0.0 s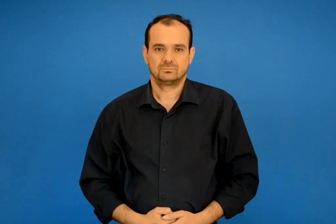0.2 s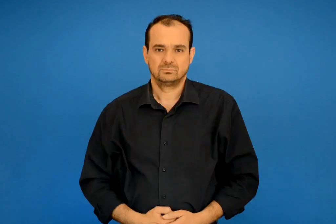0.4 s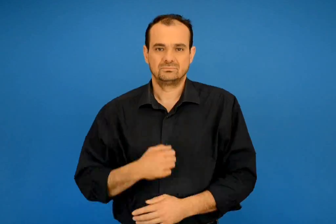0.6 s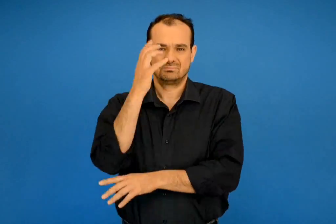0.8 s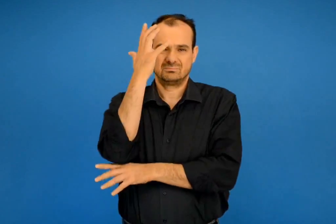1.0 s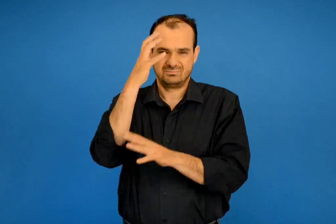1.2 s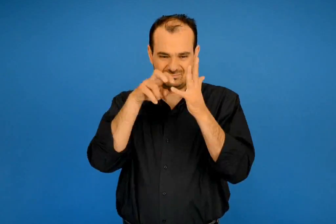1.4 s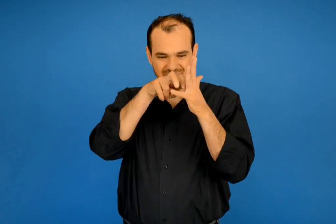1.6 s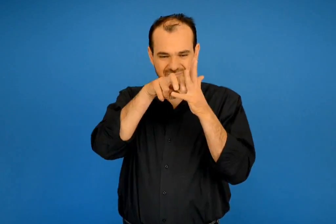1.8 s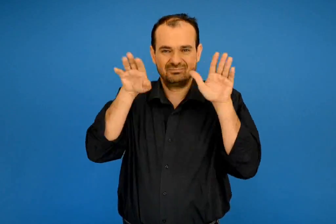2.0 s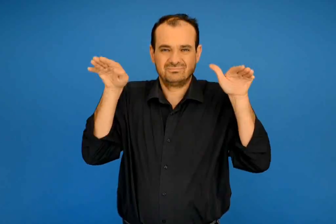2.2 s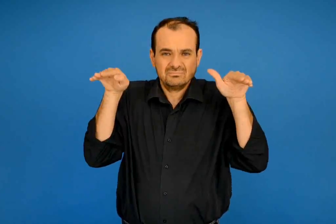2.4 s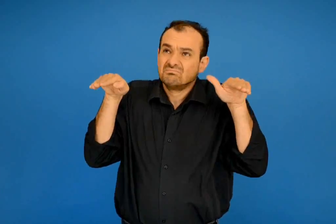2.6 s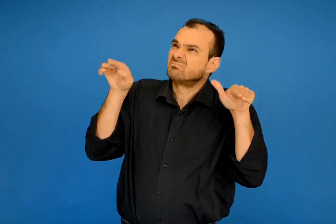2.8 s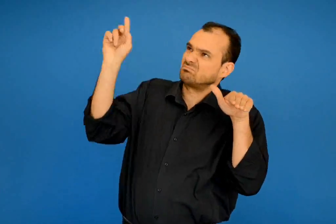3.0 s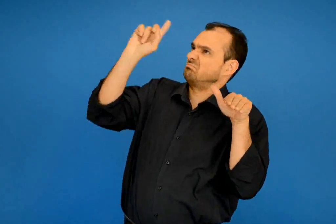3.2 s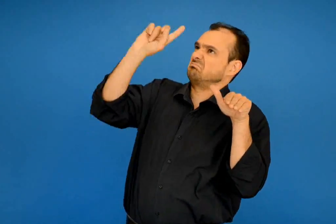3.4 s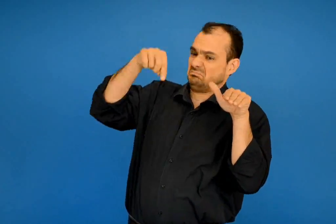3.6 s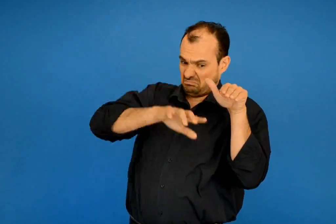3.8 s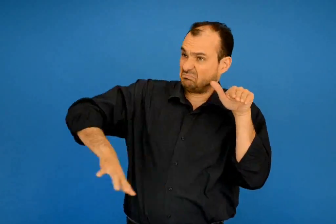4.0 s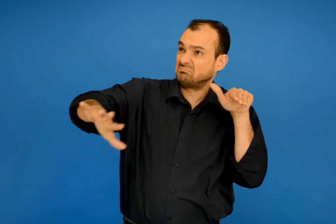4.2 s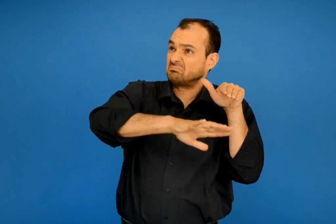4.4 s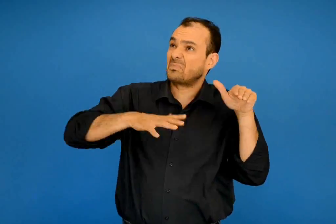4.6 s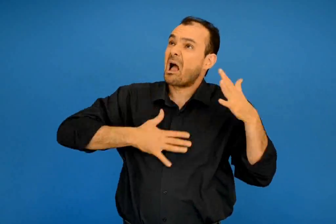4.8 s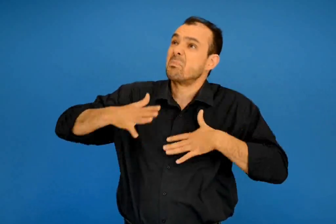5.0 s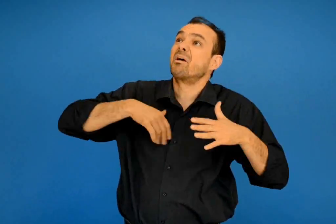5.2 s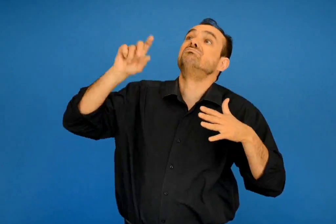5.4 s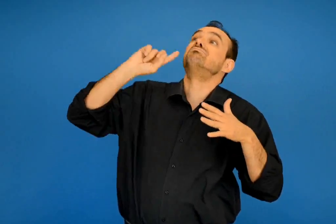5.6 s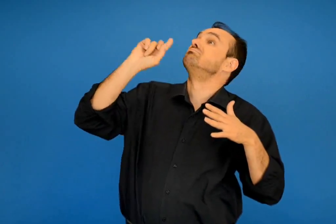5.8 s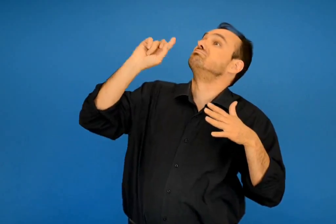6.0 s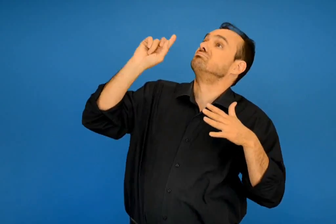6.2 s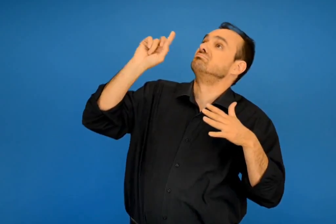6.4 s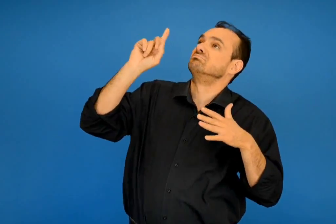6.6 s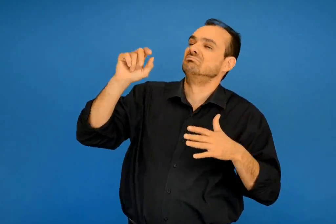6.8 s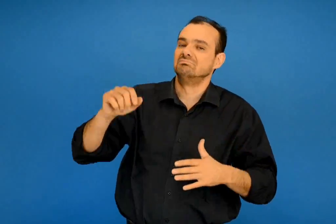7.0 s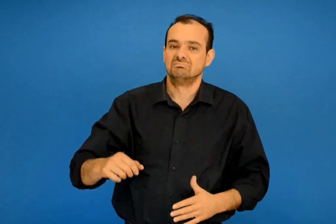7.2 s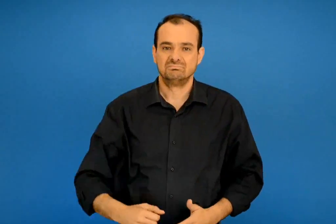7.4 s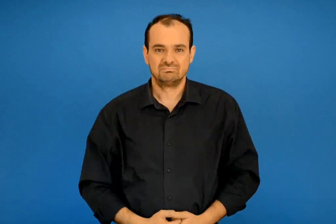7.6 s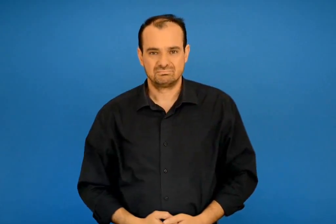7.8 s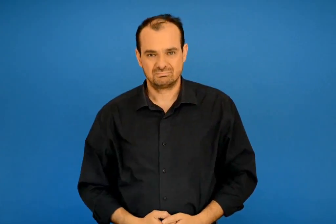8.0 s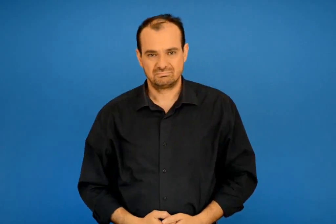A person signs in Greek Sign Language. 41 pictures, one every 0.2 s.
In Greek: όχι δεν είναι αγαπημένοι και μονιασμένοι μεταξύ τους είπαν τα πουλιά στα σύννεφα
